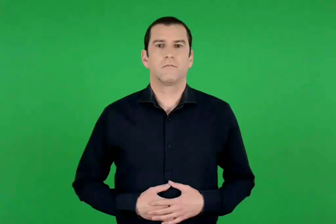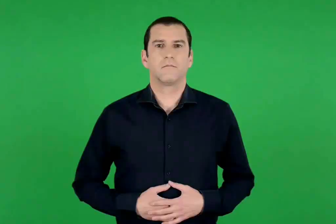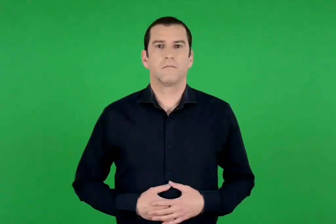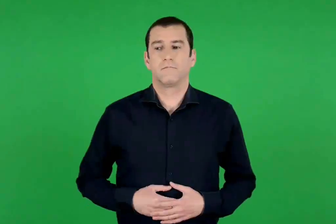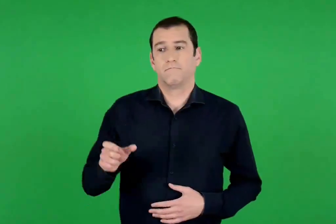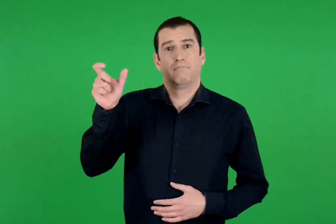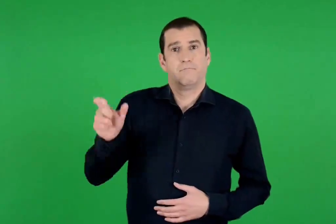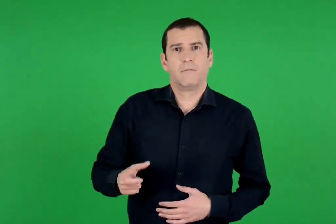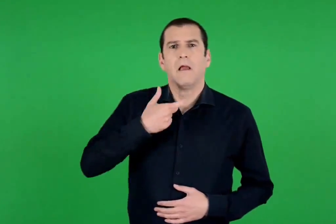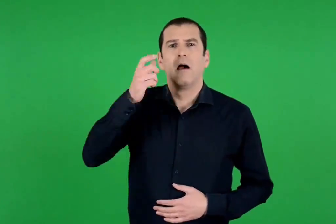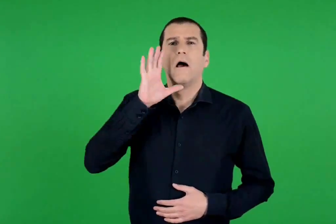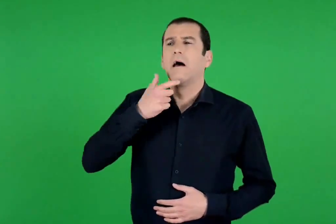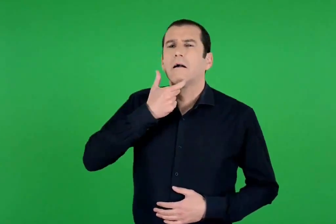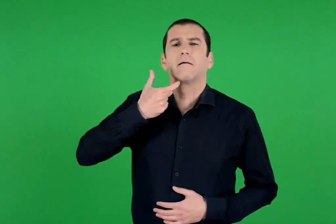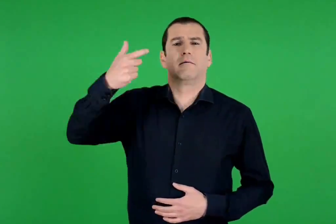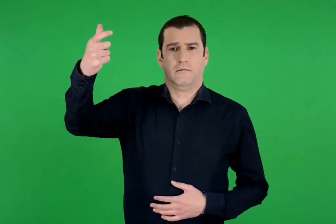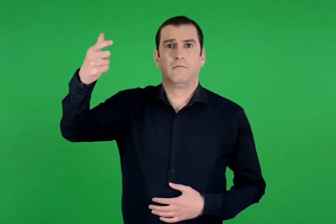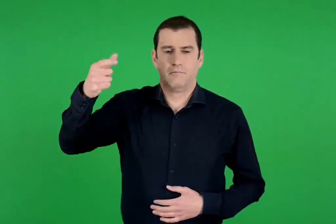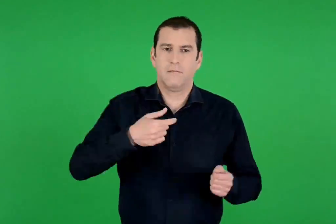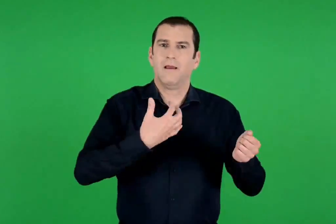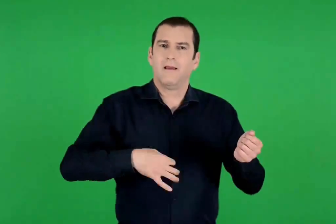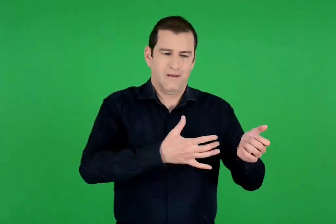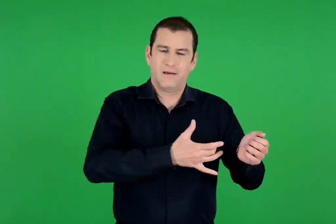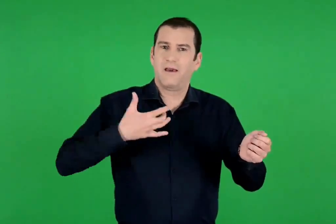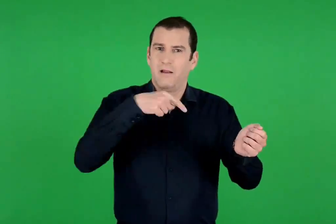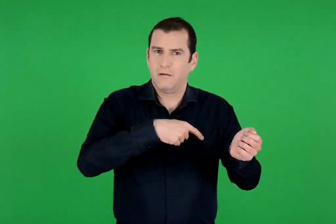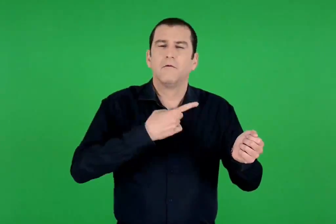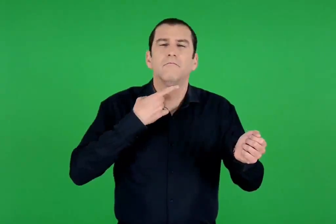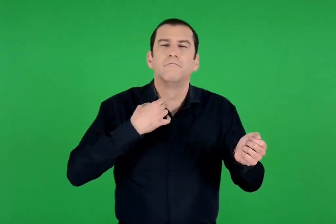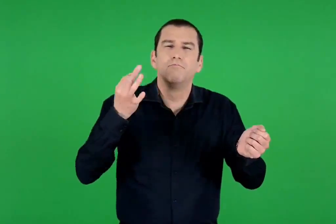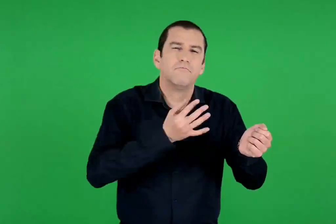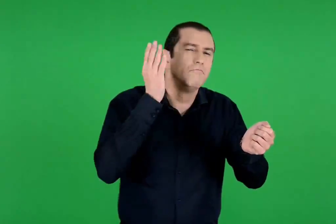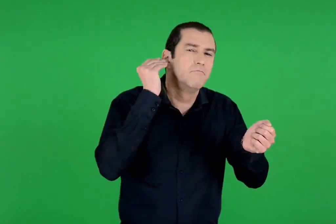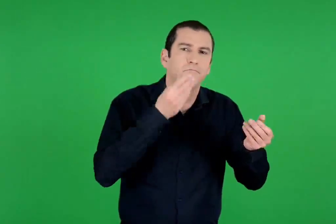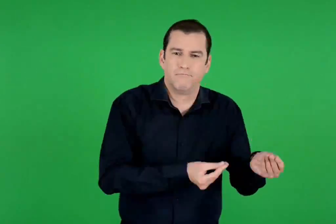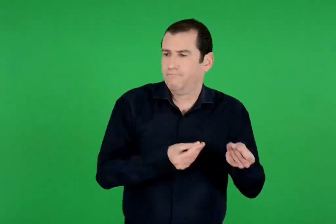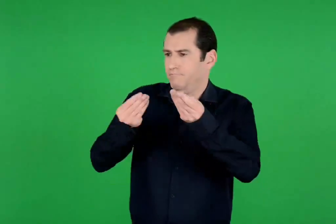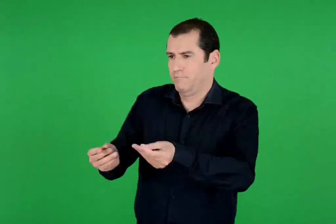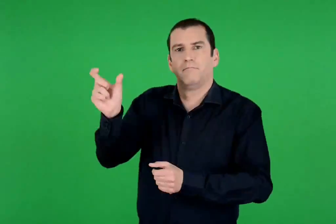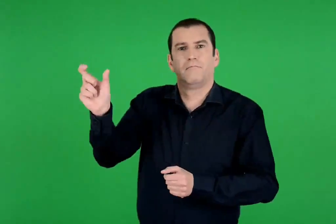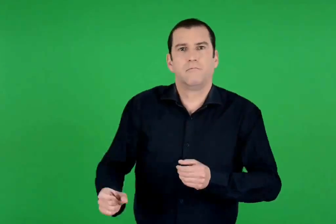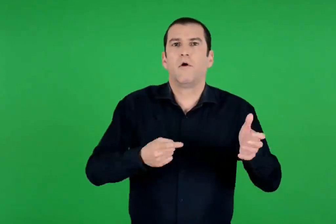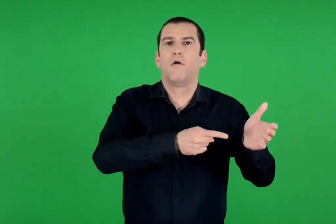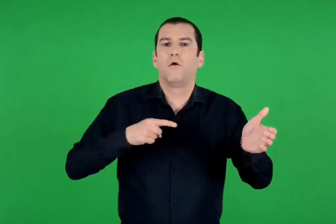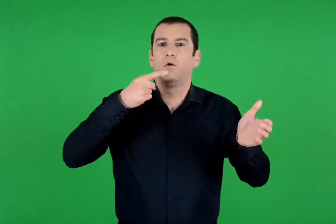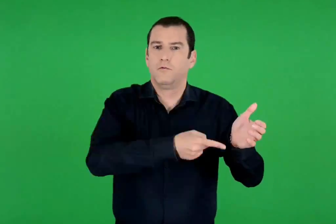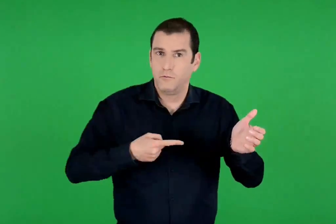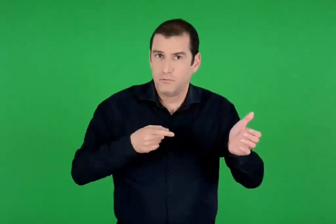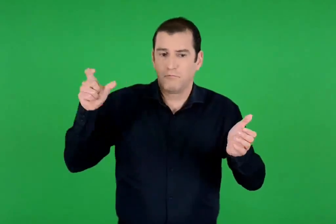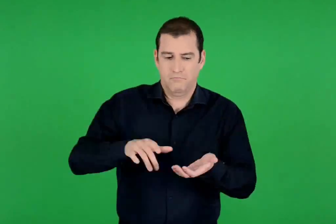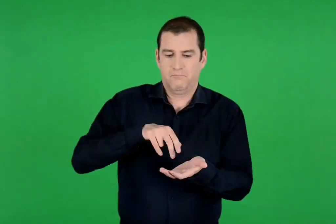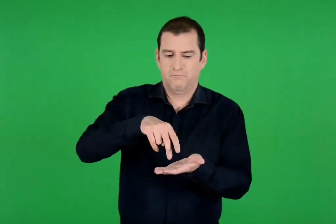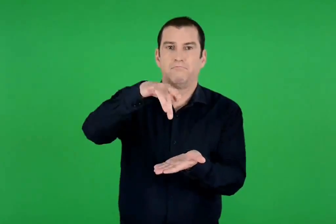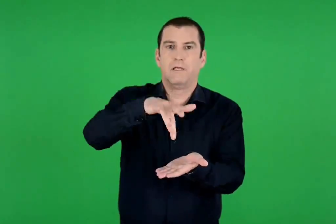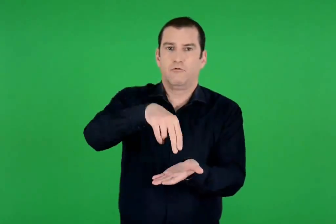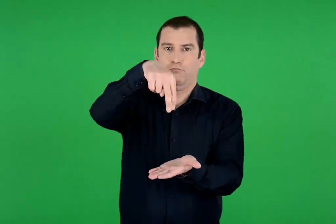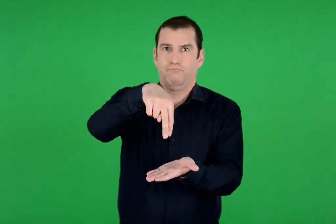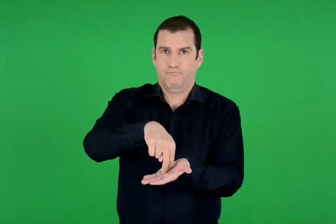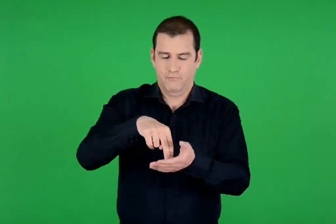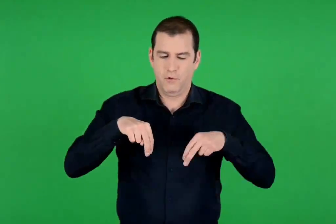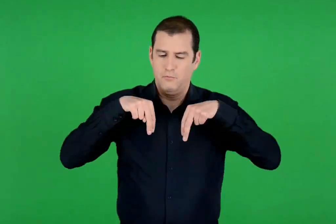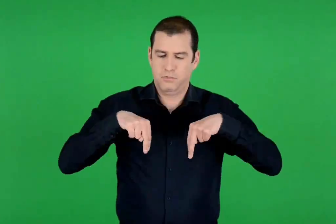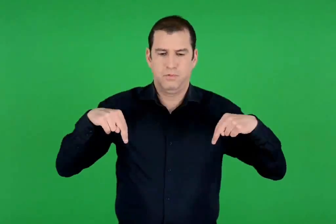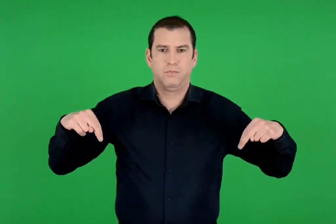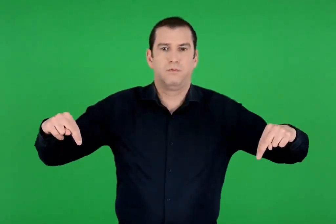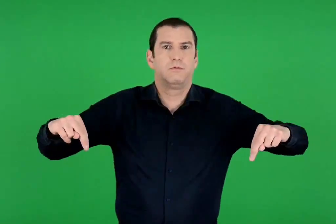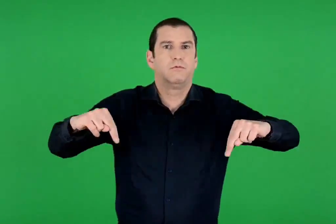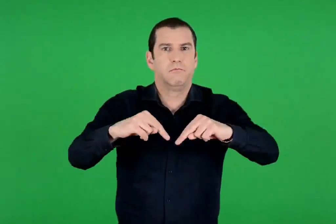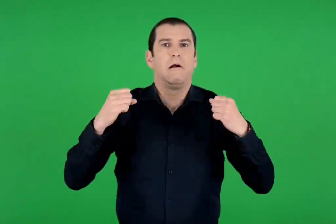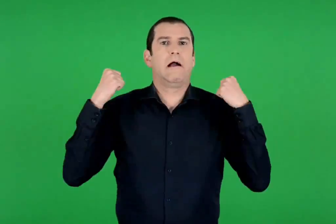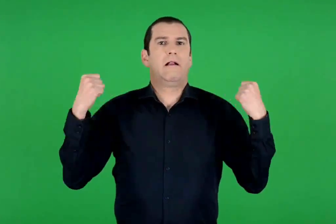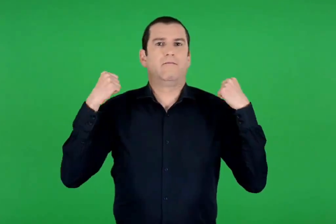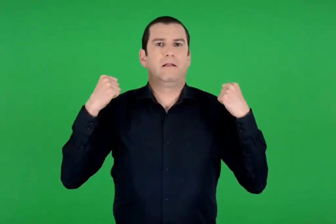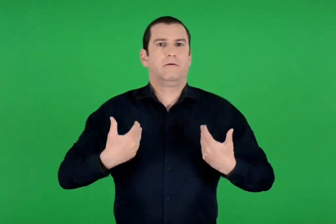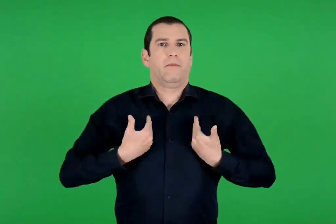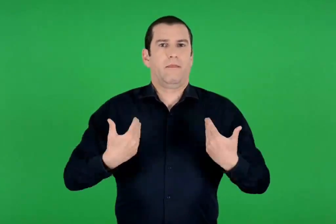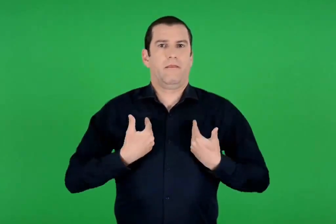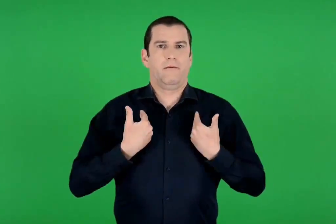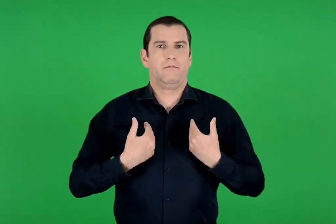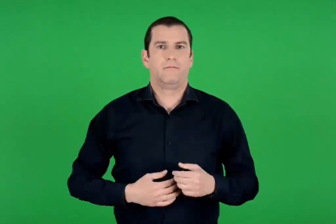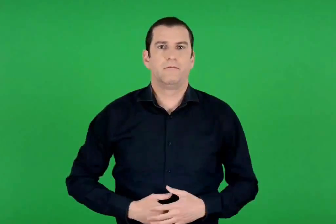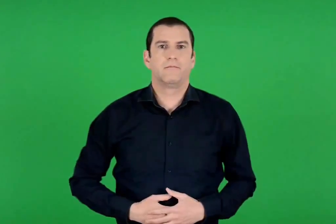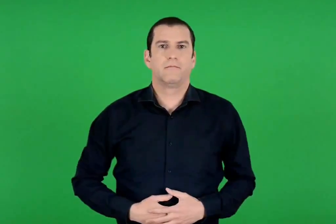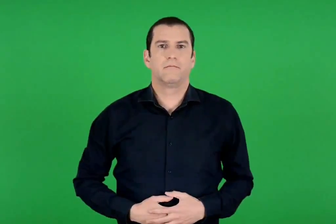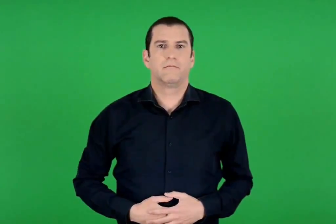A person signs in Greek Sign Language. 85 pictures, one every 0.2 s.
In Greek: κι ο κράχτης τη γλυκόλαλη έφερε την κιθάρα για τον δημόδοκο , κι αυτός στη μέση πήγε τότε κι ολόγυρά του στάθηκαν πρωτόχνουδοι λεβέντες ,
